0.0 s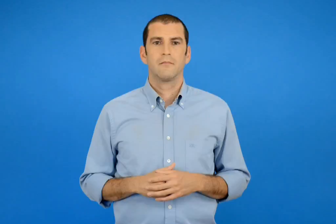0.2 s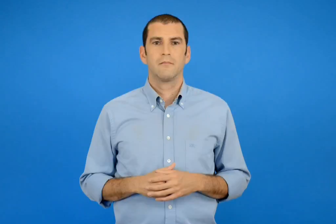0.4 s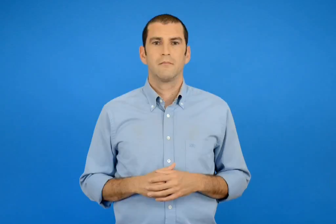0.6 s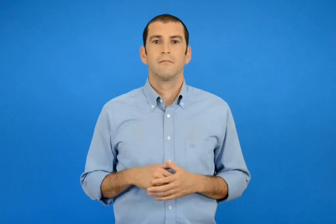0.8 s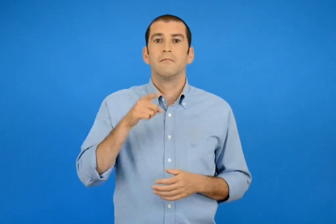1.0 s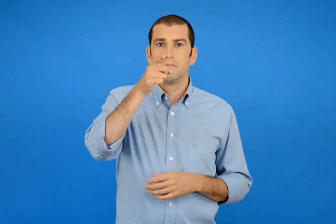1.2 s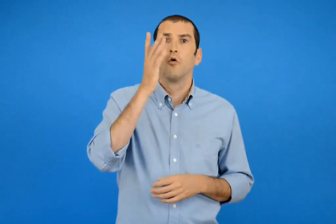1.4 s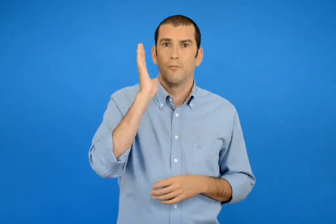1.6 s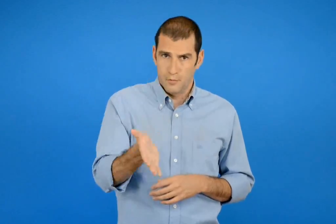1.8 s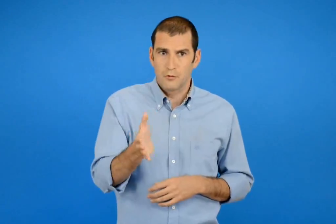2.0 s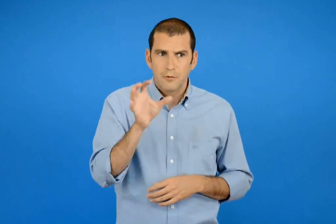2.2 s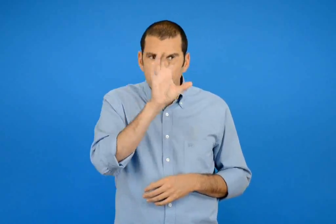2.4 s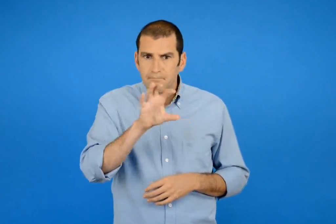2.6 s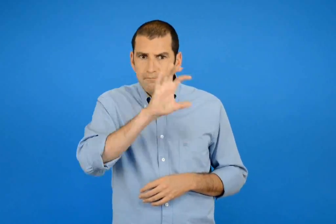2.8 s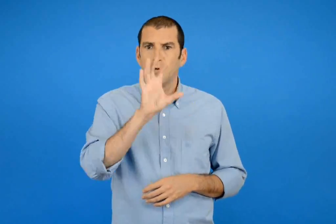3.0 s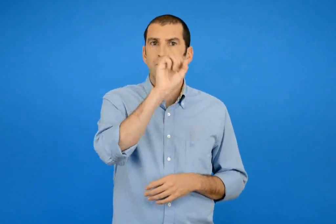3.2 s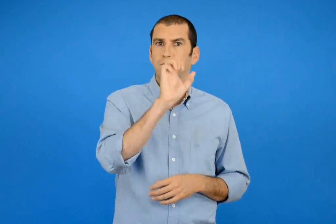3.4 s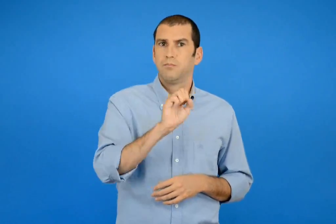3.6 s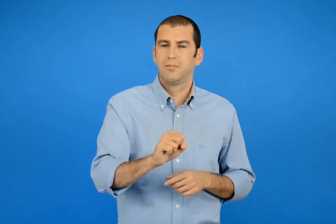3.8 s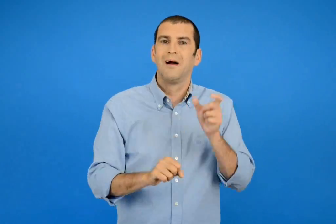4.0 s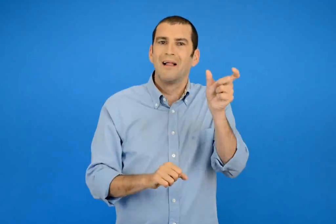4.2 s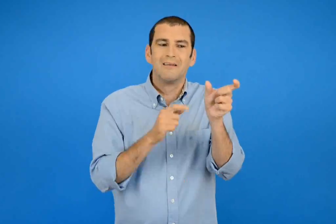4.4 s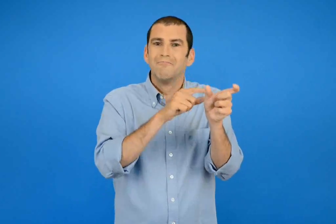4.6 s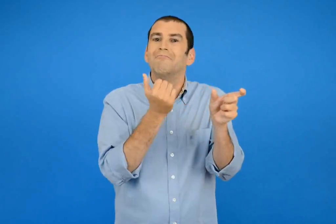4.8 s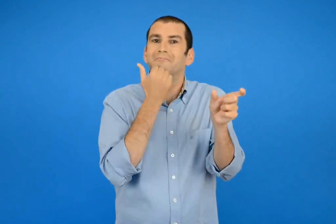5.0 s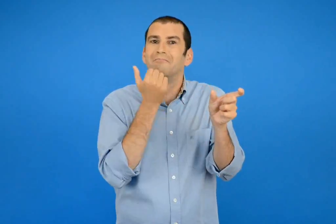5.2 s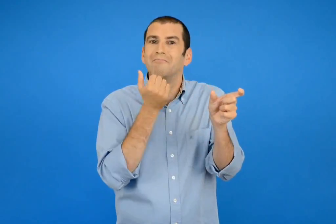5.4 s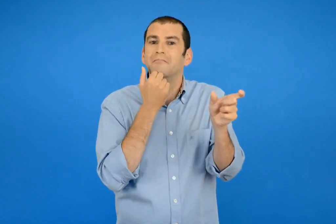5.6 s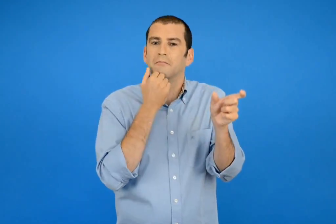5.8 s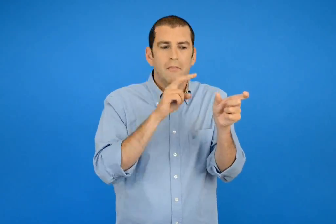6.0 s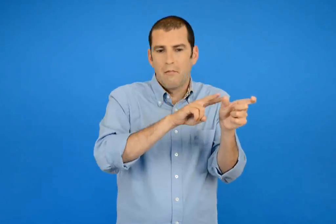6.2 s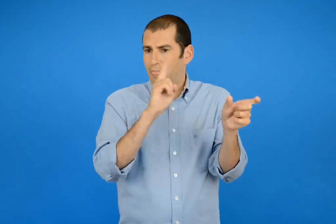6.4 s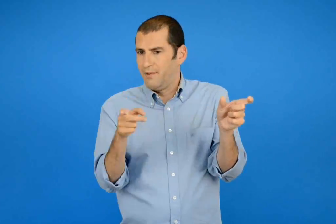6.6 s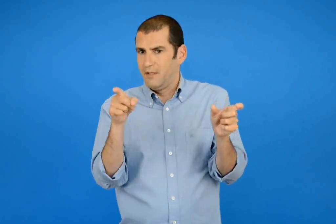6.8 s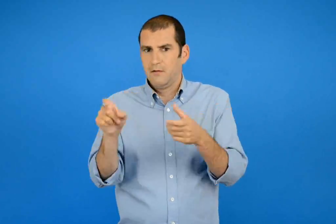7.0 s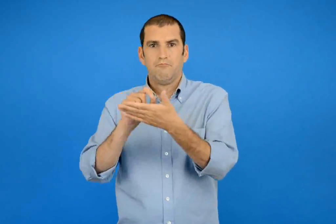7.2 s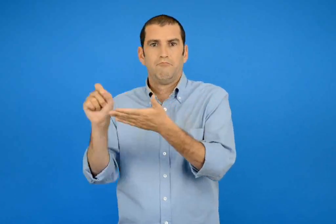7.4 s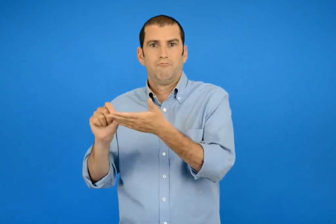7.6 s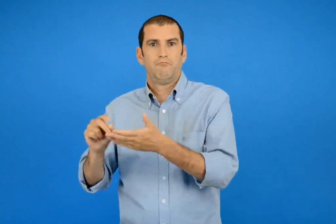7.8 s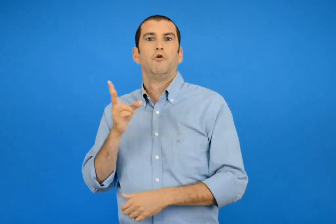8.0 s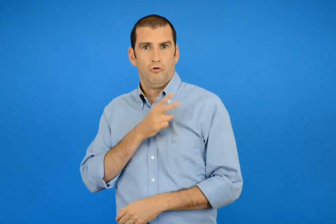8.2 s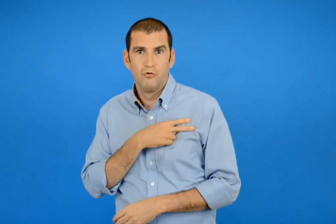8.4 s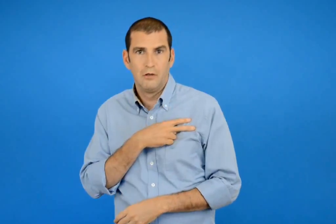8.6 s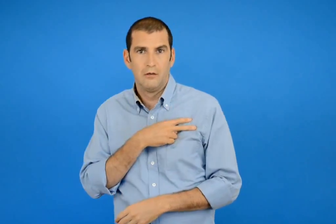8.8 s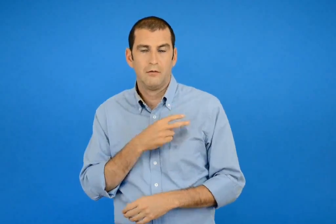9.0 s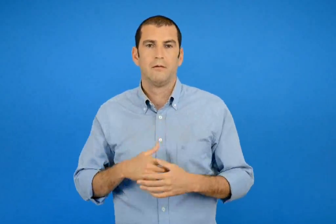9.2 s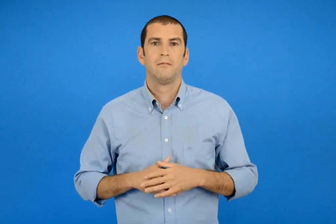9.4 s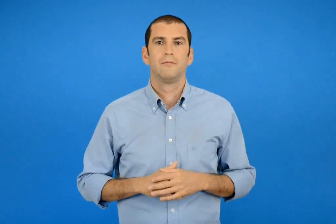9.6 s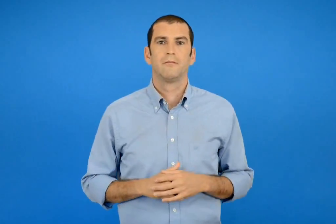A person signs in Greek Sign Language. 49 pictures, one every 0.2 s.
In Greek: μπορείς να βρεις τις λέξεις που είναι λάθος και να τις γράψεις σωστά δίπλα ;
